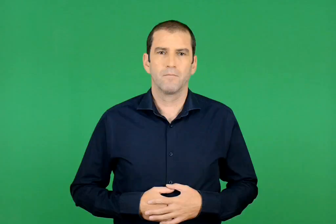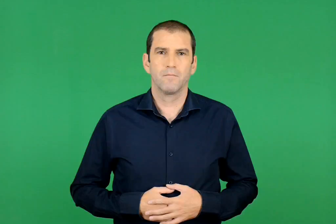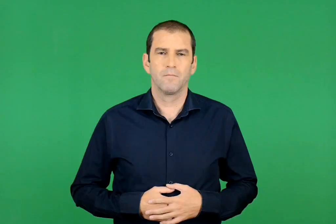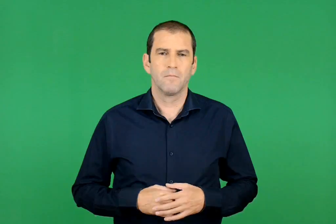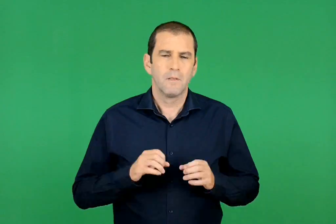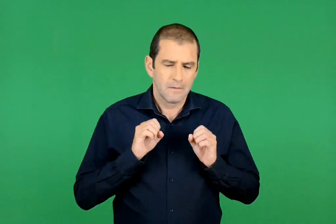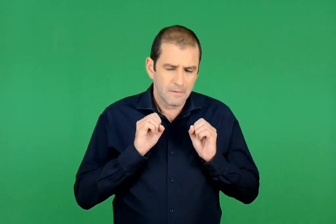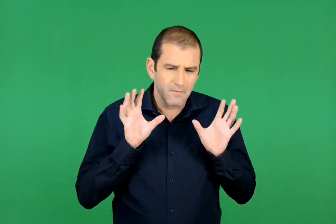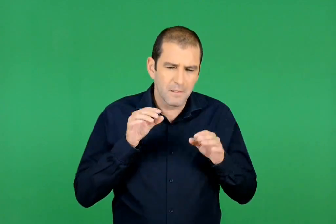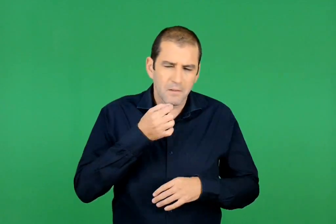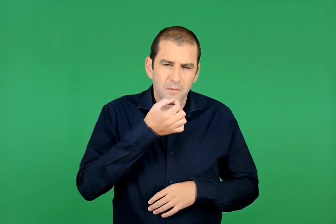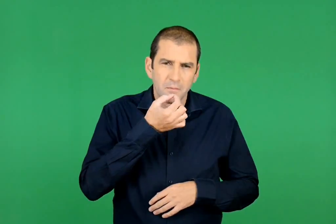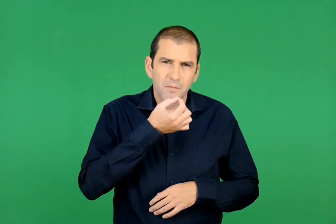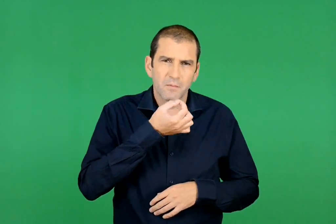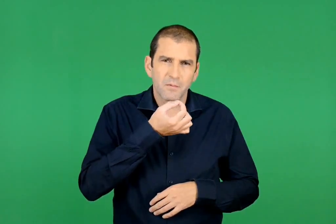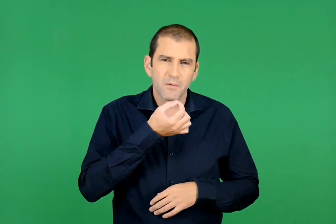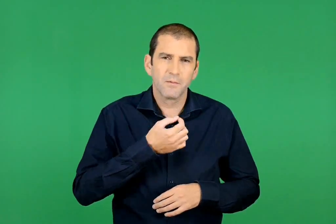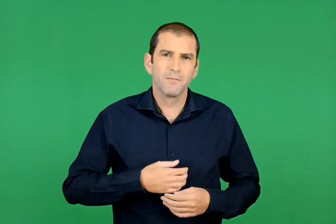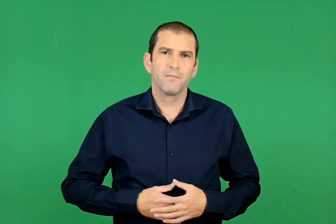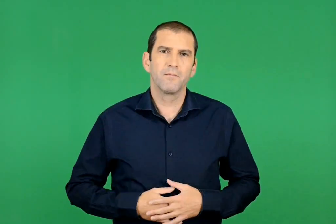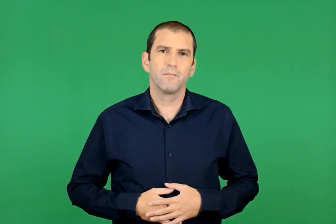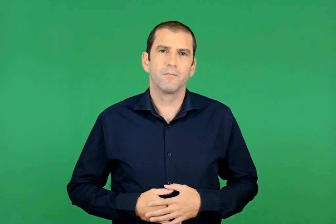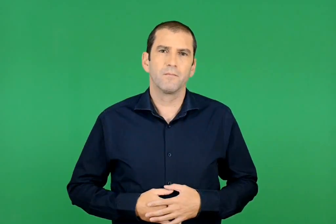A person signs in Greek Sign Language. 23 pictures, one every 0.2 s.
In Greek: ξαφνικά ψιθυρίζει
